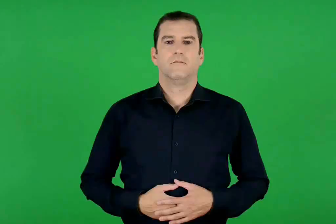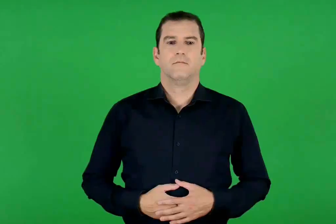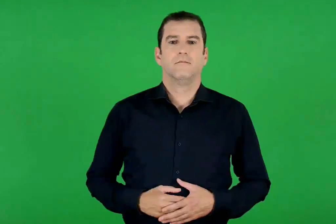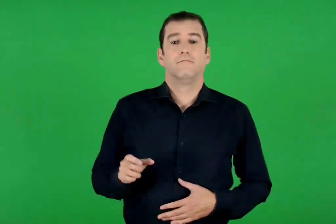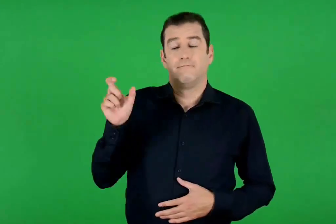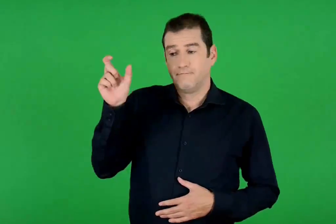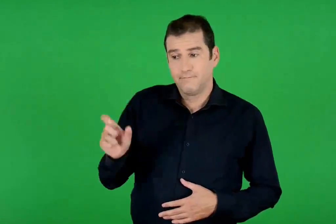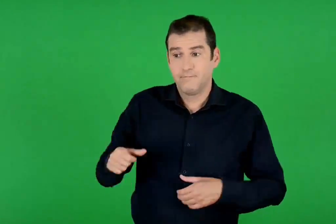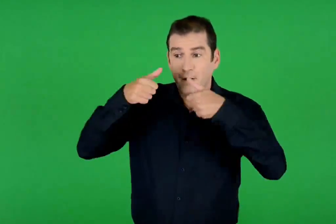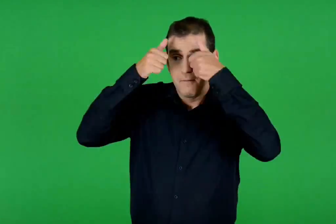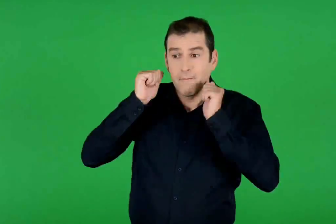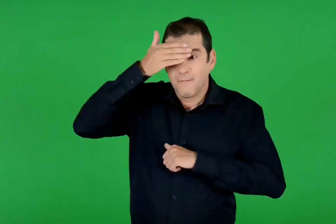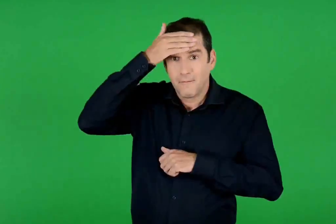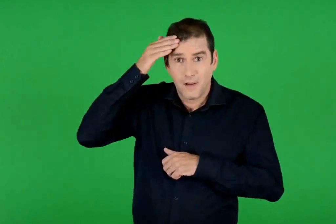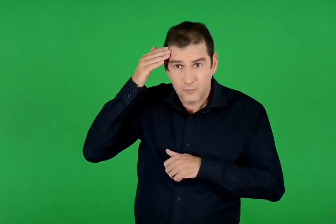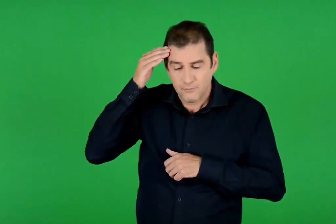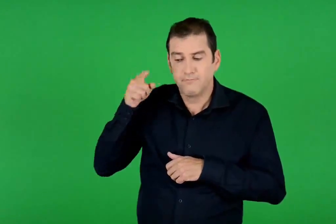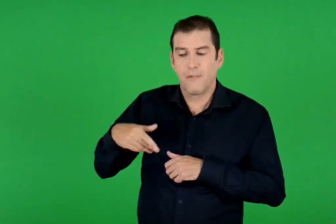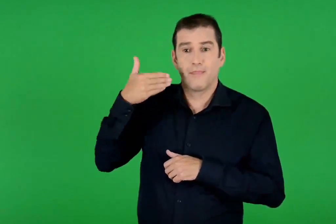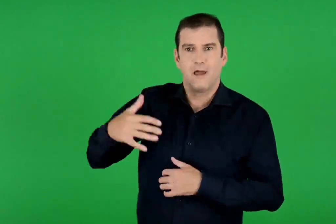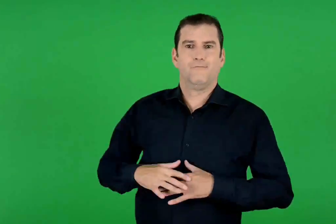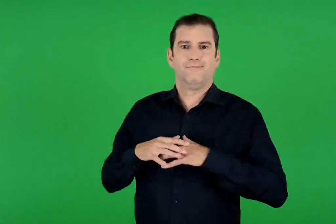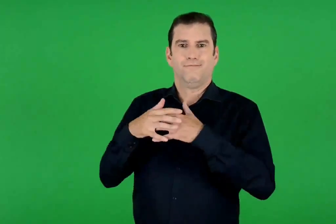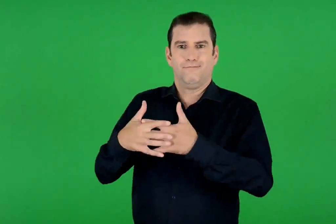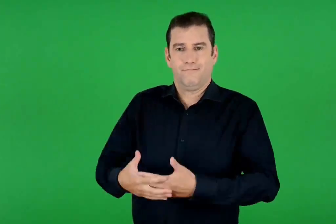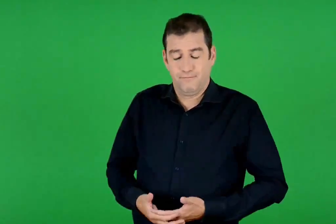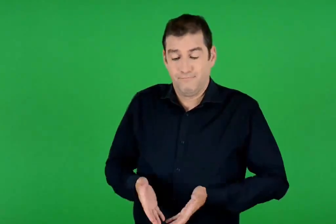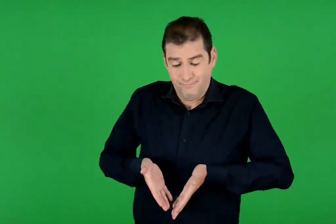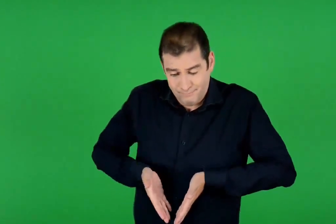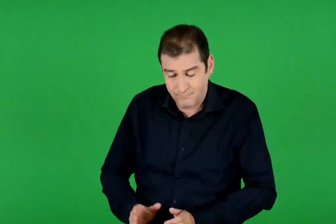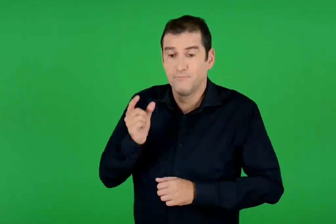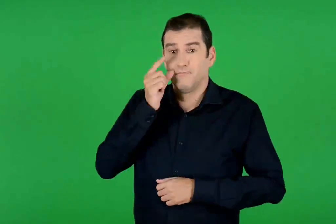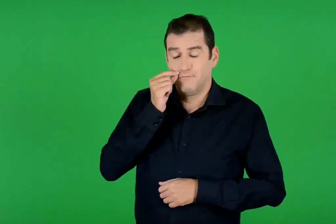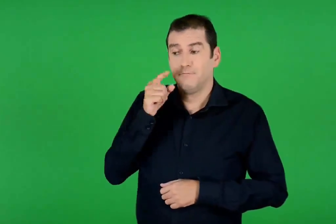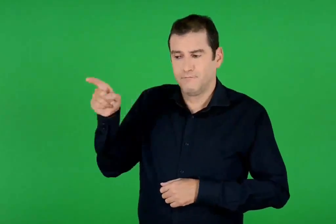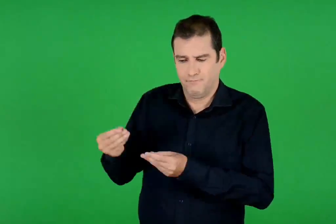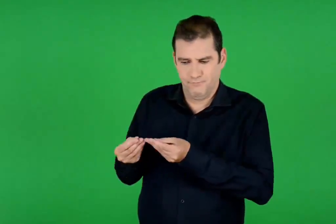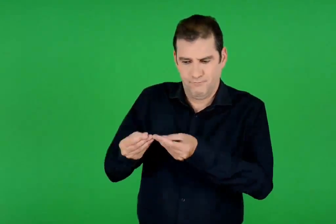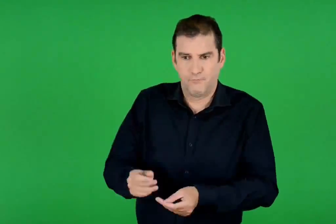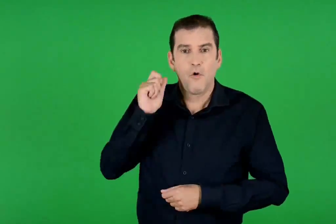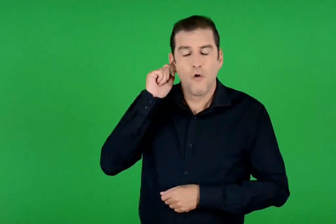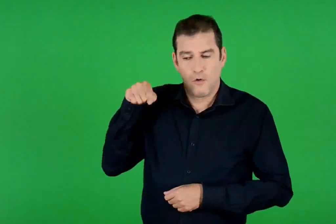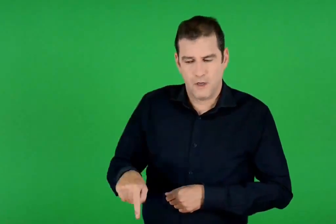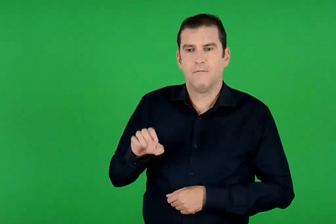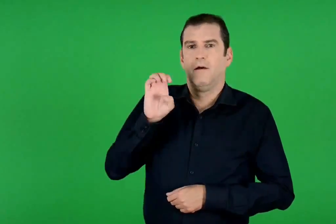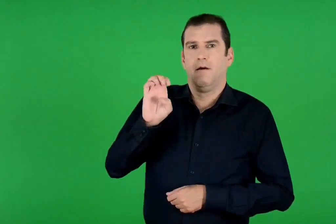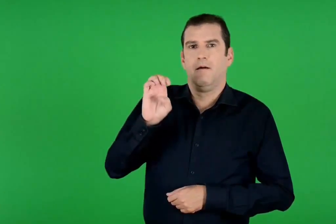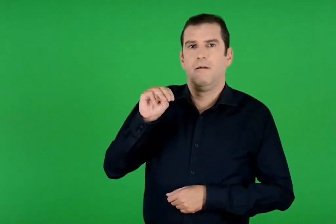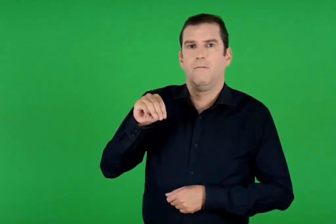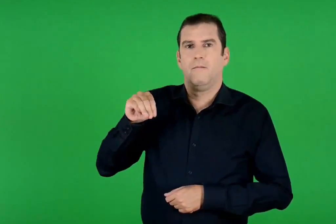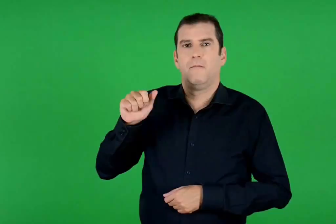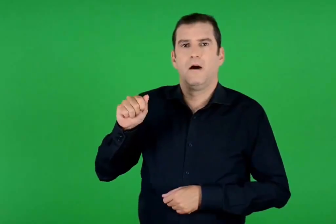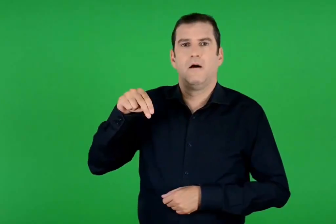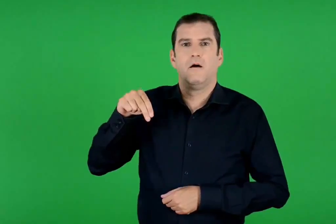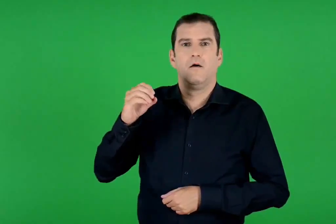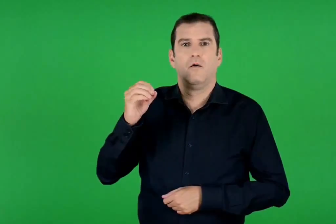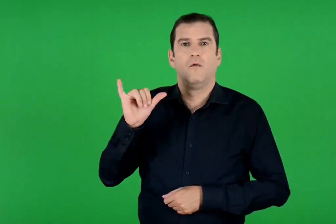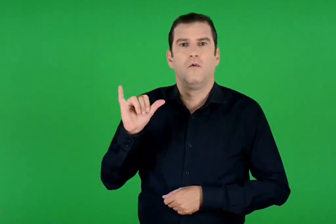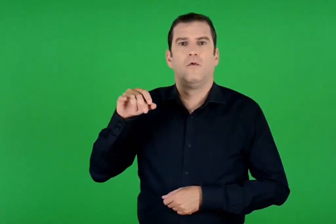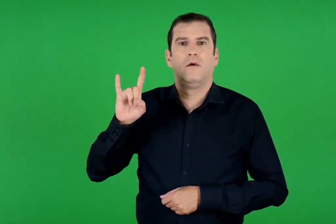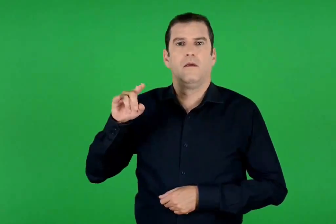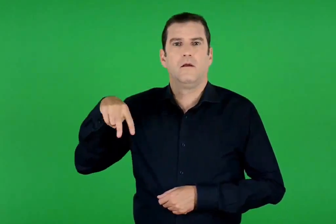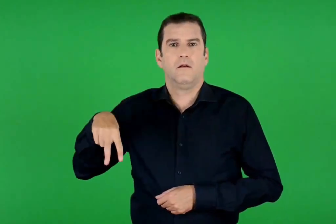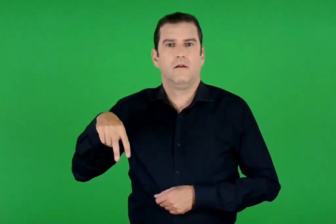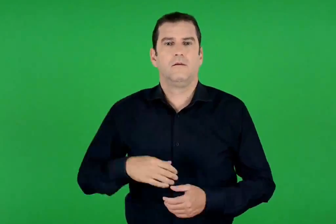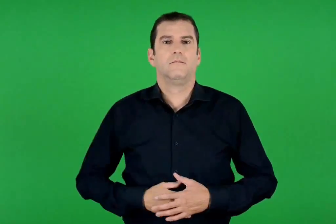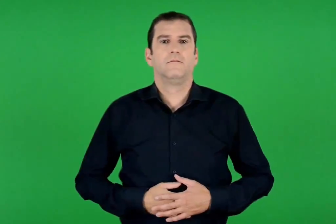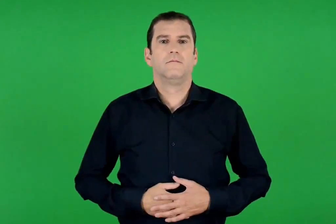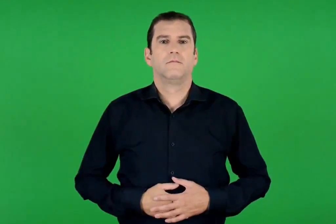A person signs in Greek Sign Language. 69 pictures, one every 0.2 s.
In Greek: η παρθένος θα μείνει έγκυος και θα γεννήσει γιο και θα του δώσεις το όνομα εμμανουήλ
